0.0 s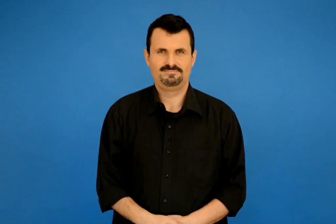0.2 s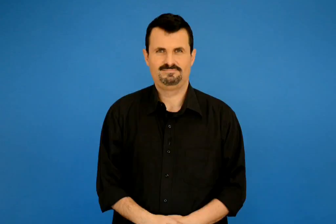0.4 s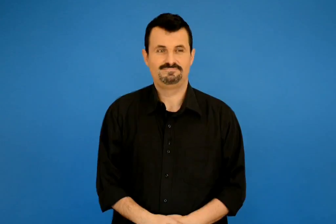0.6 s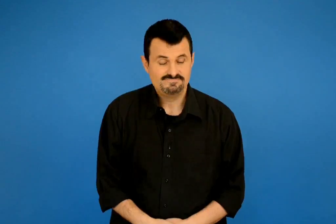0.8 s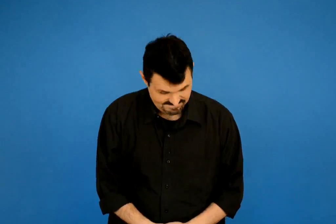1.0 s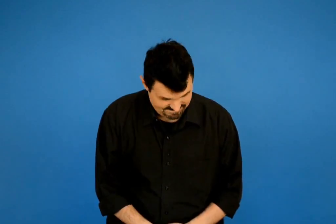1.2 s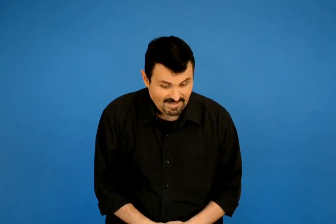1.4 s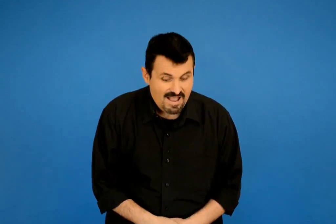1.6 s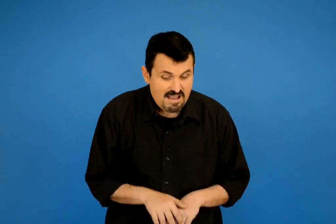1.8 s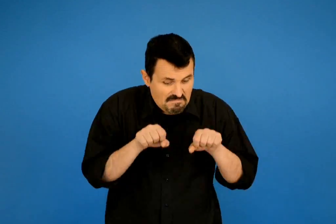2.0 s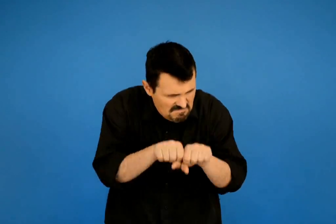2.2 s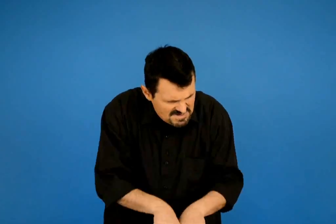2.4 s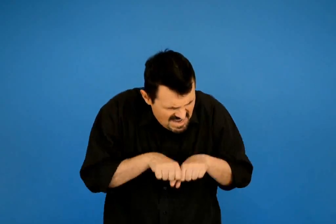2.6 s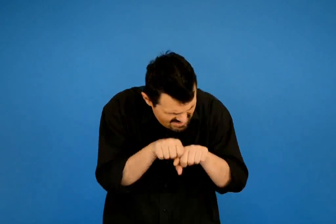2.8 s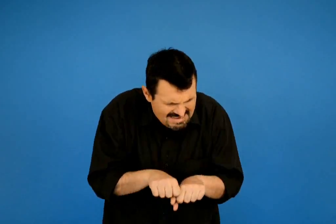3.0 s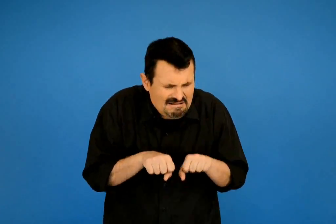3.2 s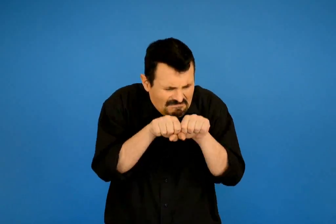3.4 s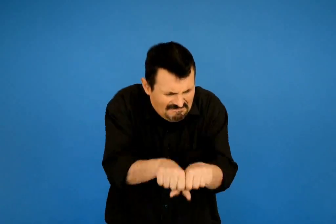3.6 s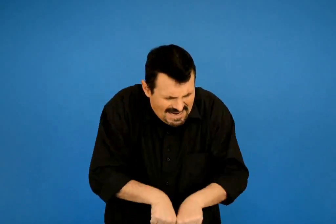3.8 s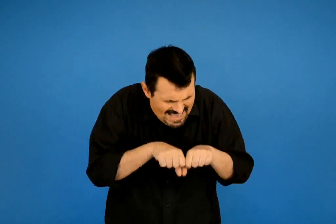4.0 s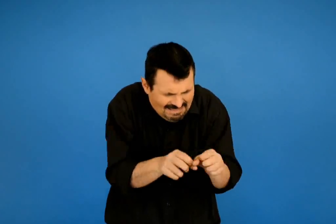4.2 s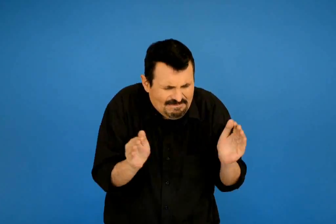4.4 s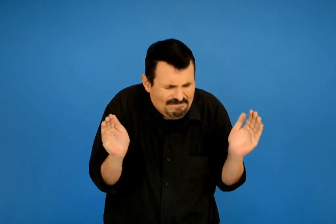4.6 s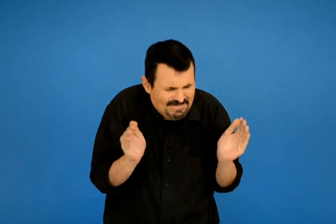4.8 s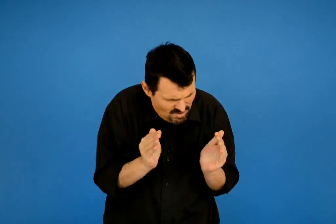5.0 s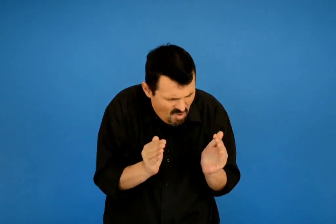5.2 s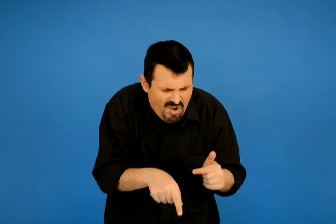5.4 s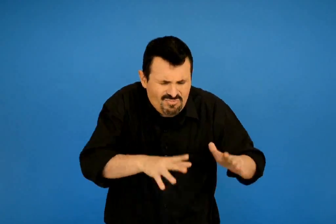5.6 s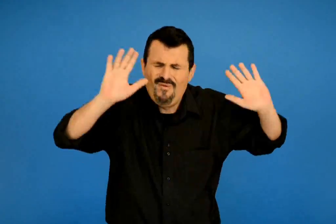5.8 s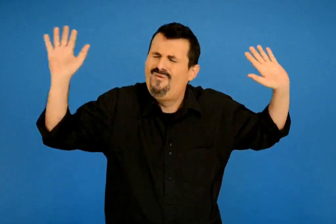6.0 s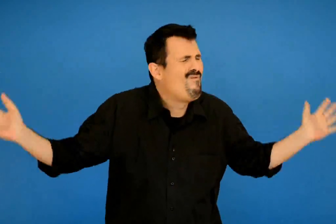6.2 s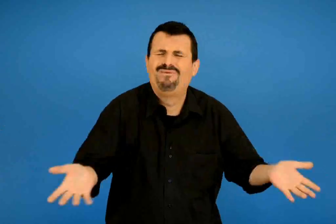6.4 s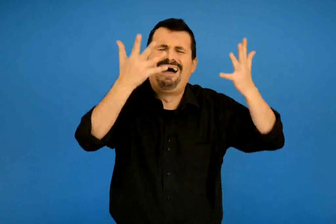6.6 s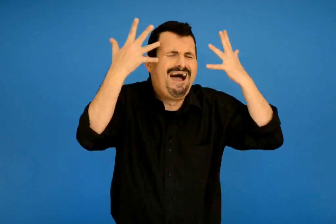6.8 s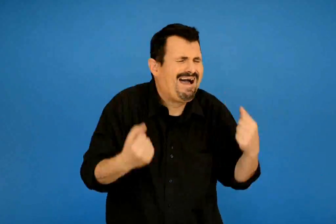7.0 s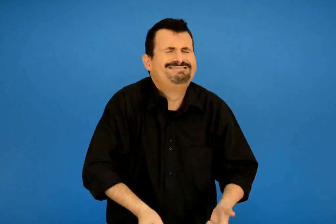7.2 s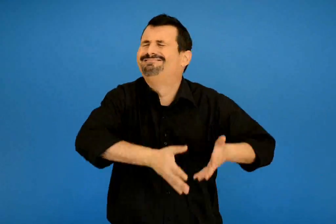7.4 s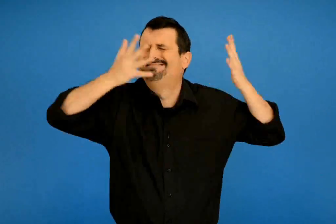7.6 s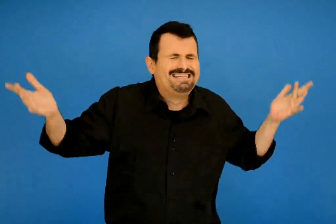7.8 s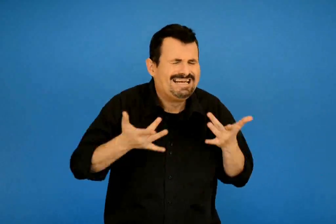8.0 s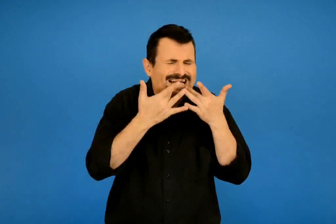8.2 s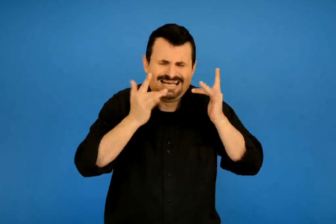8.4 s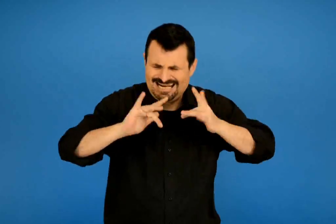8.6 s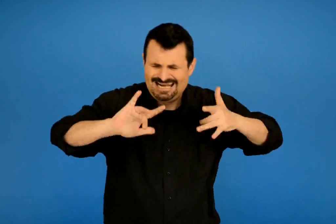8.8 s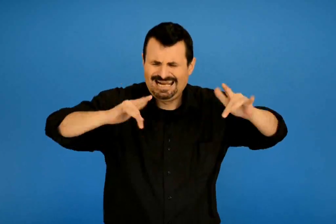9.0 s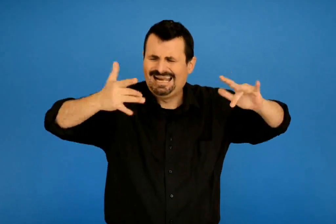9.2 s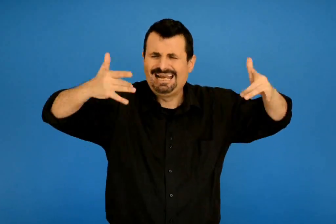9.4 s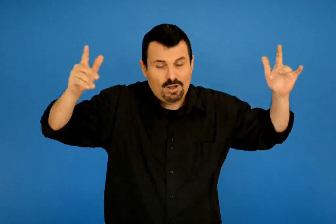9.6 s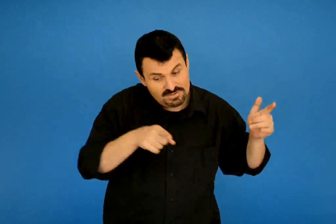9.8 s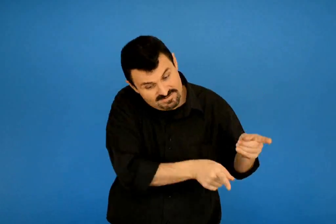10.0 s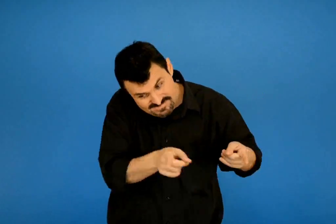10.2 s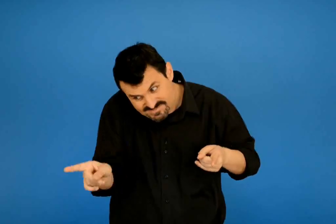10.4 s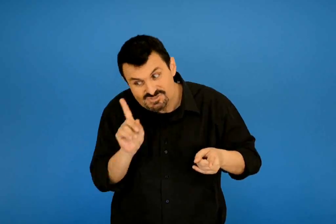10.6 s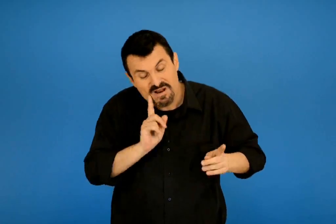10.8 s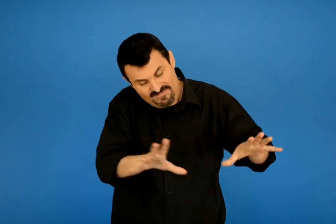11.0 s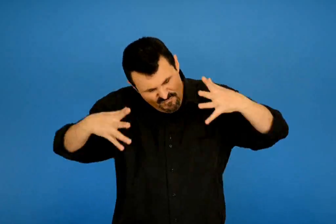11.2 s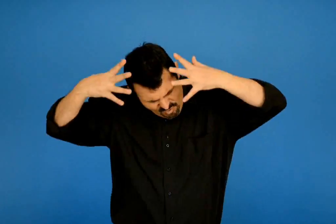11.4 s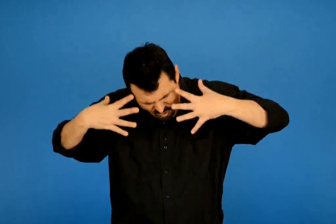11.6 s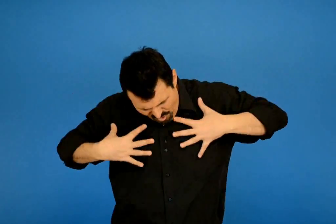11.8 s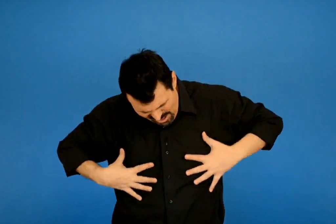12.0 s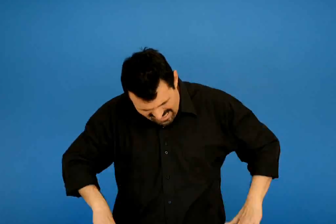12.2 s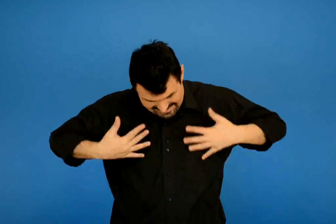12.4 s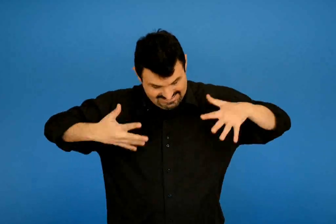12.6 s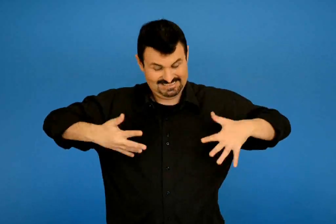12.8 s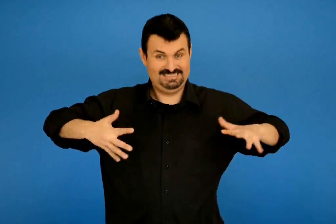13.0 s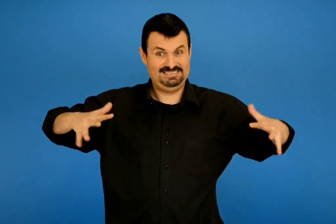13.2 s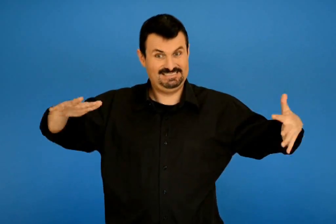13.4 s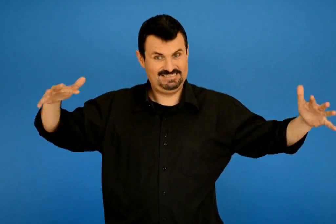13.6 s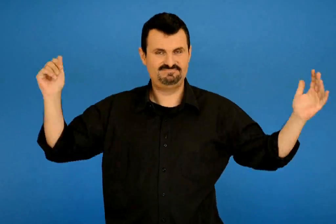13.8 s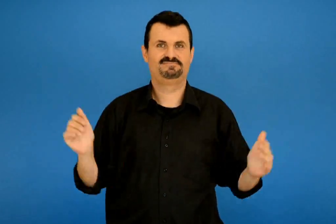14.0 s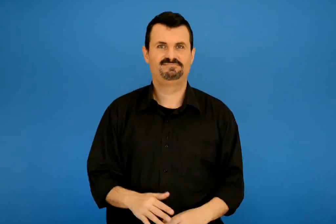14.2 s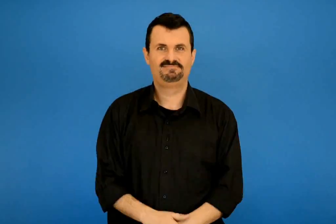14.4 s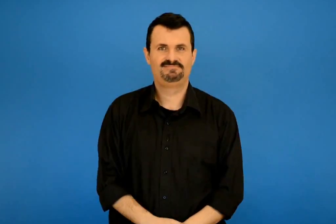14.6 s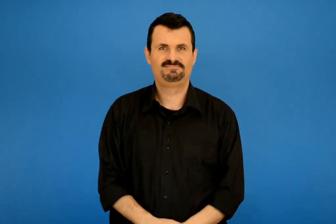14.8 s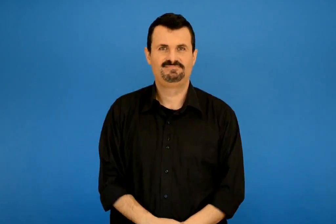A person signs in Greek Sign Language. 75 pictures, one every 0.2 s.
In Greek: πηγάδι πηγαδάκι μου οτιδήποτε χρυσό οτιδήποτε ωραίο έχεις μέσα να της το φορέσεις
